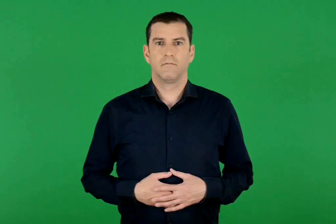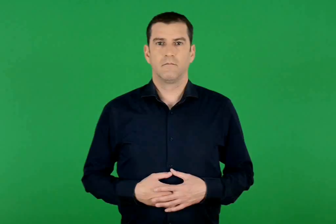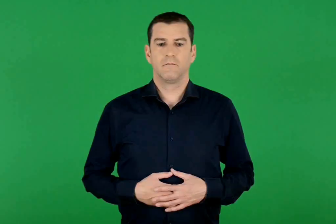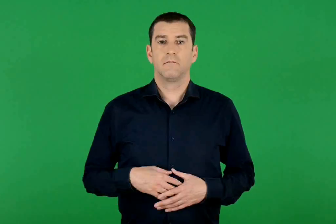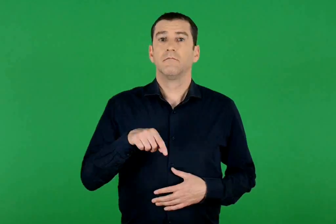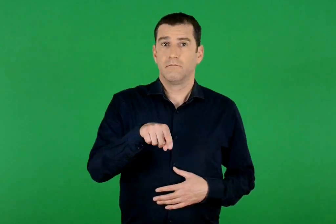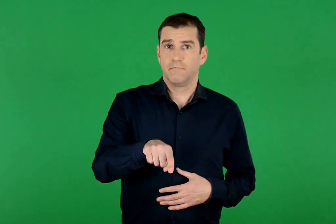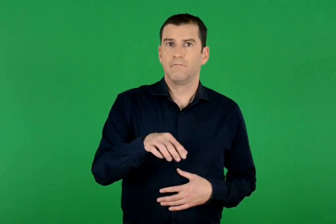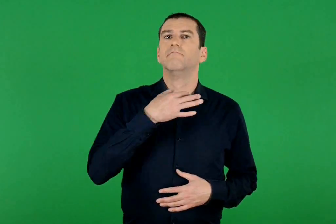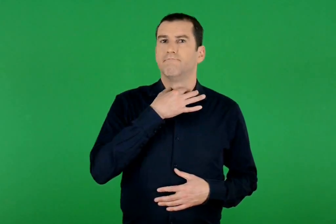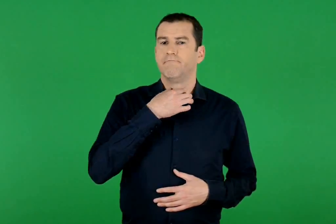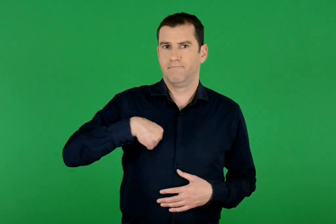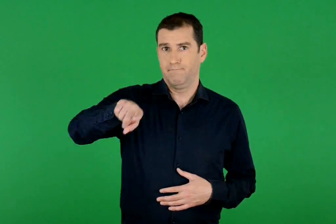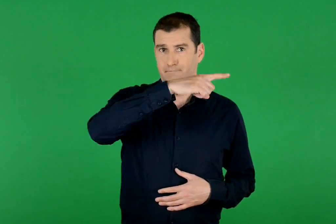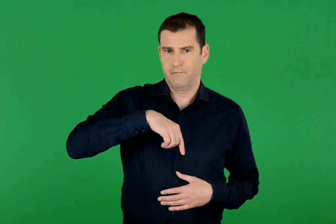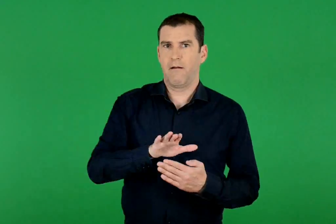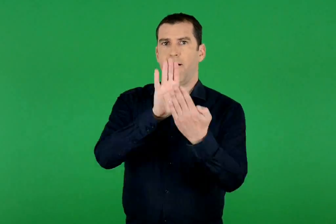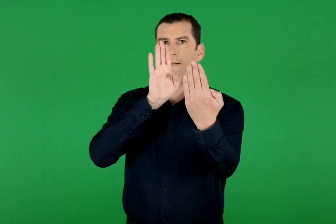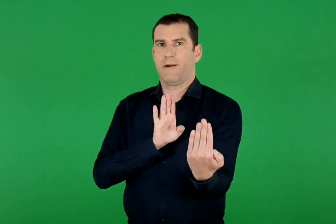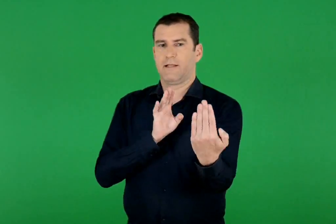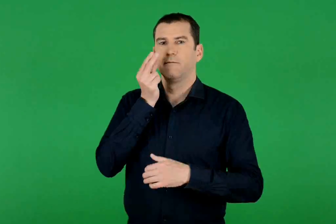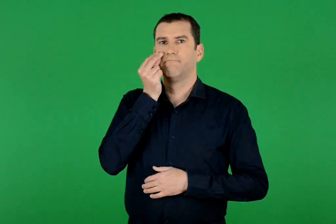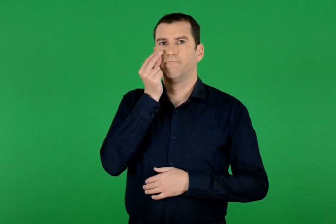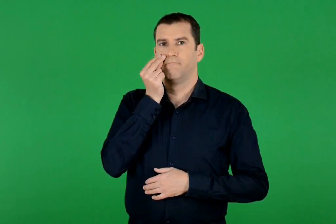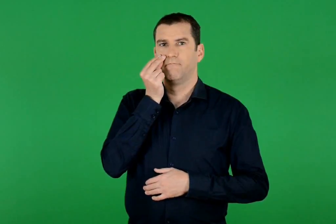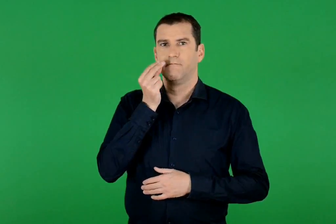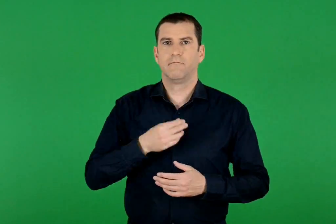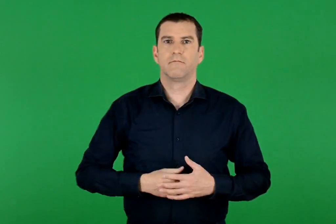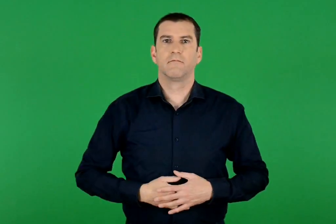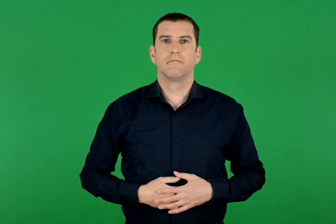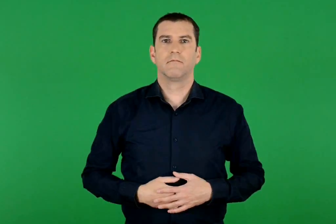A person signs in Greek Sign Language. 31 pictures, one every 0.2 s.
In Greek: μας θέλει απέναντί του να παρακολουθούμε
